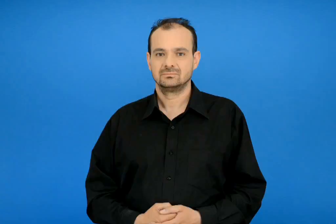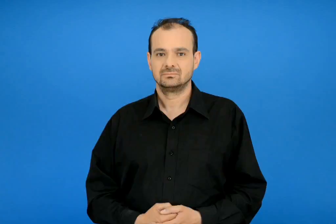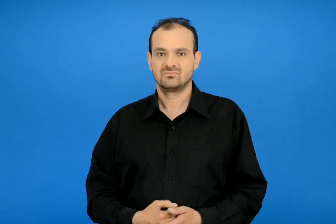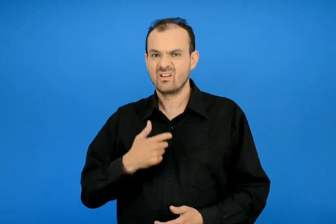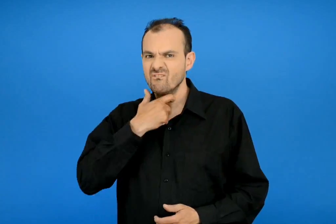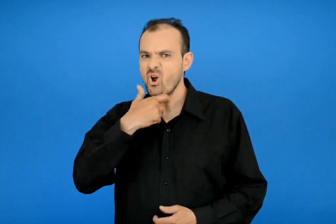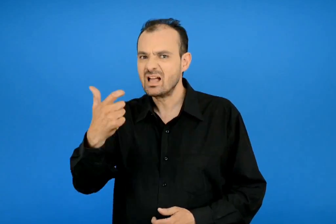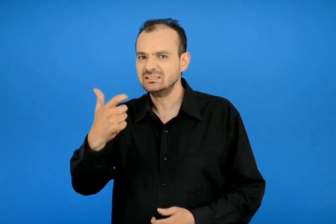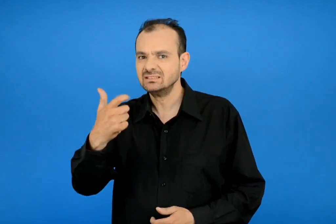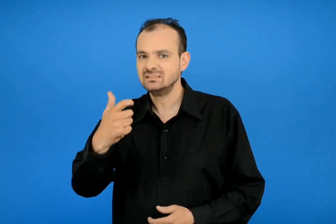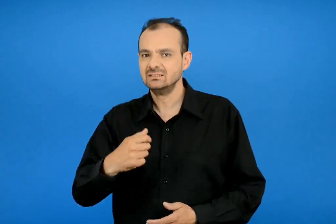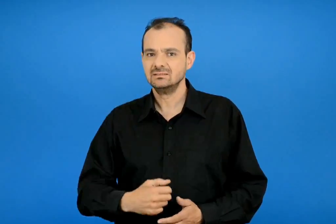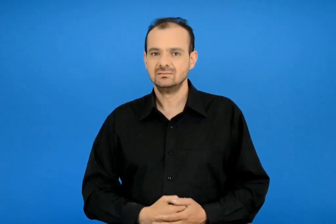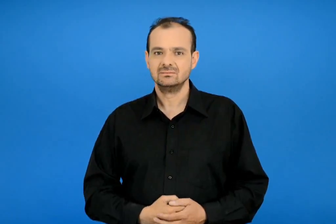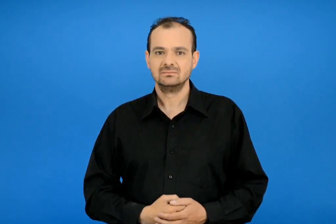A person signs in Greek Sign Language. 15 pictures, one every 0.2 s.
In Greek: φώναξε
